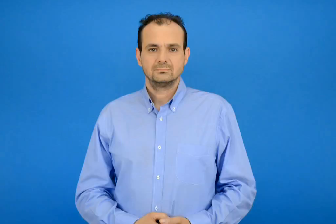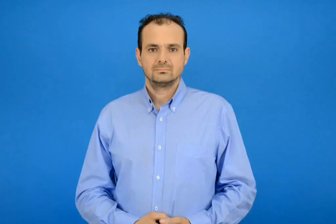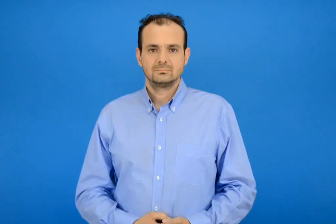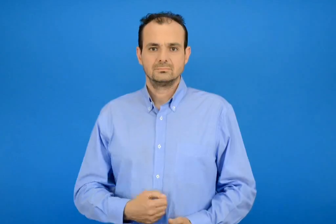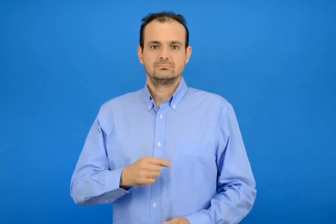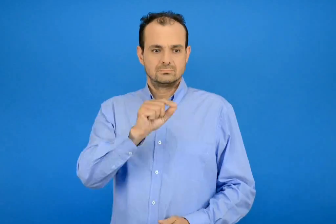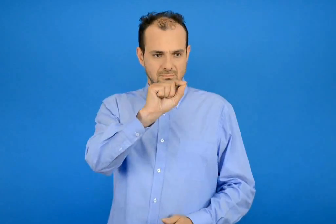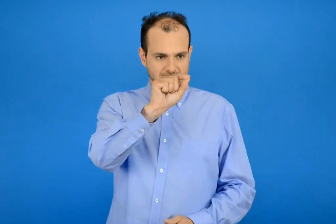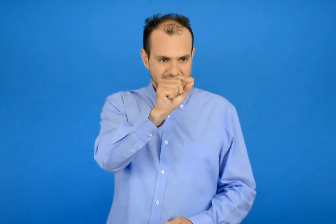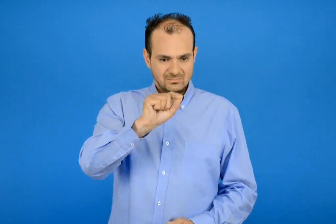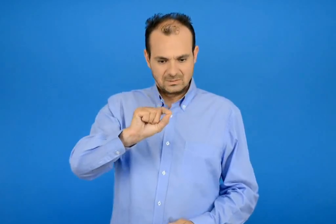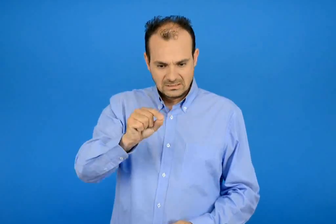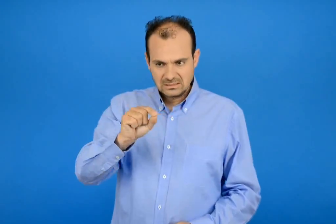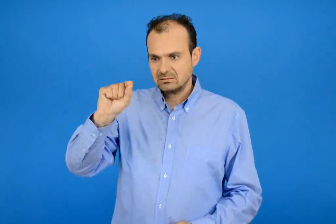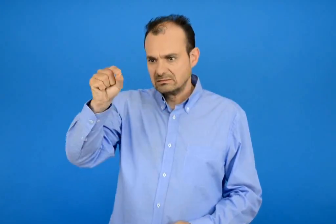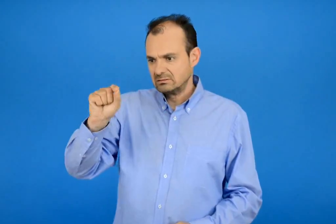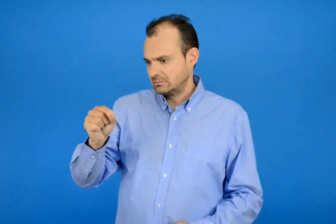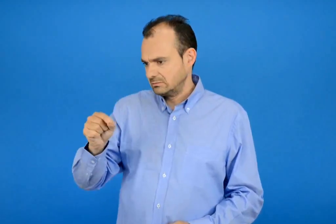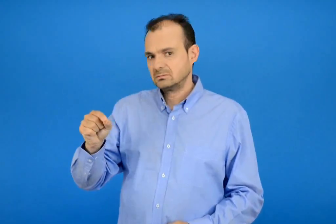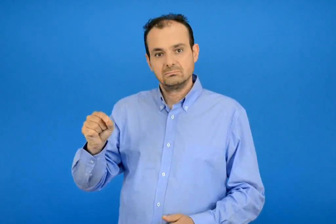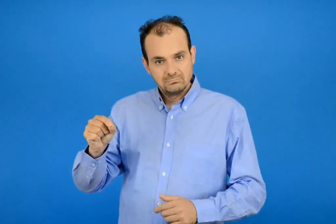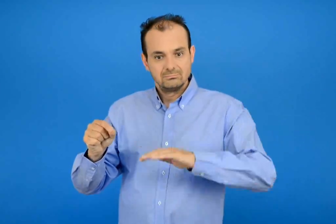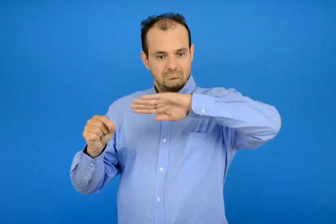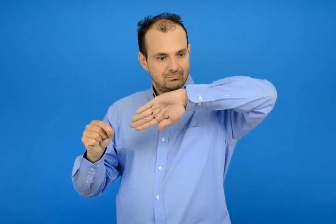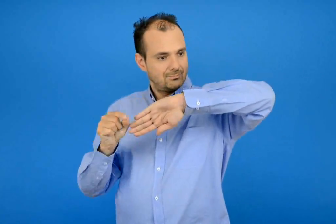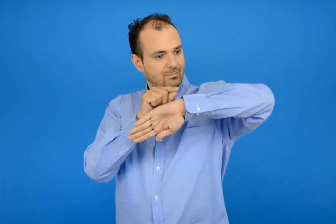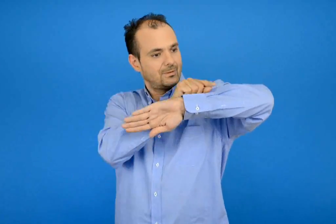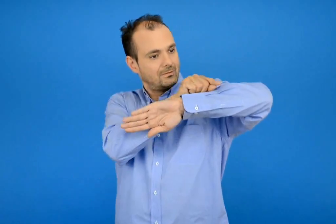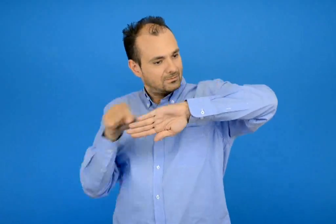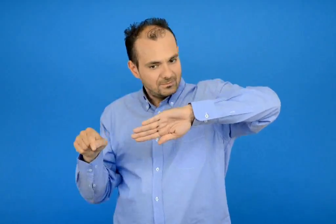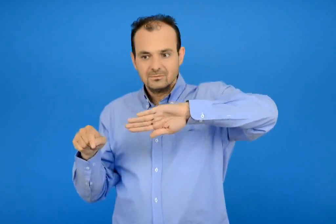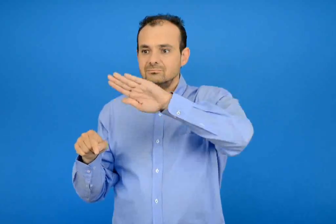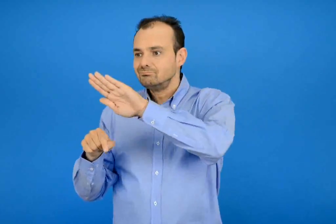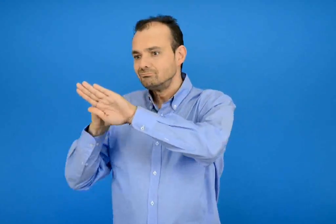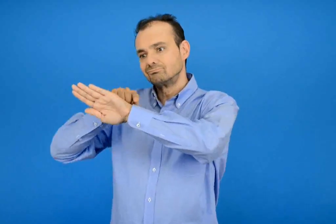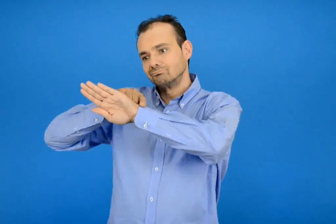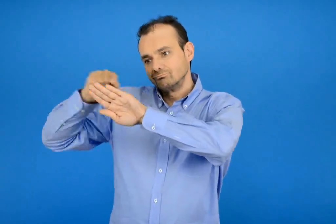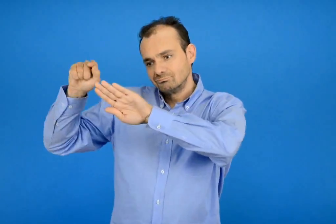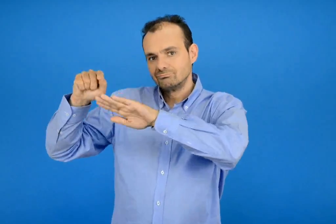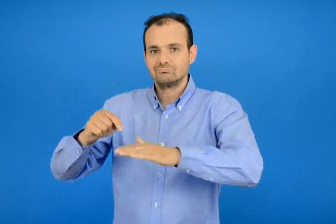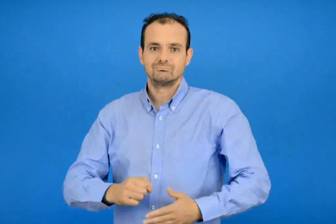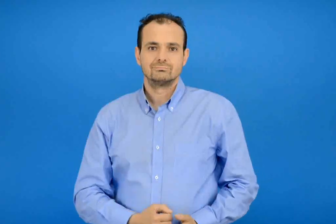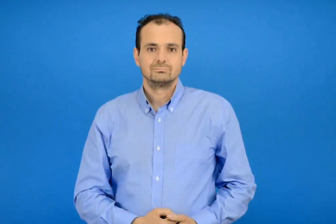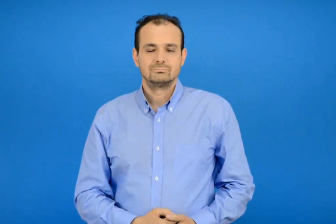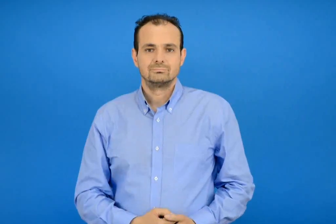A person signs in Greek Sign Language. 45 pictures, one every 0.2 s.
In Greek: ενώνω με το χάρακα τα σημεία
